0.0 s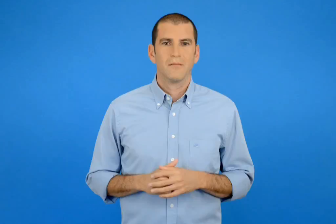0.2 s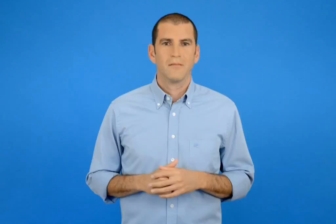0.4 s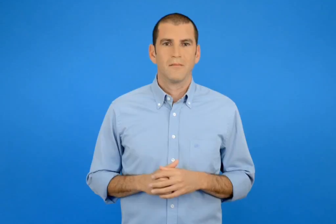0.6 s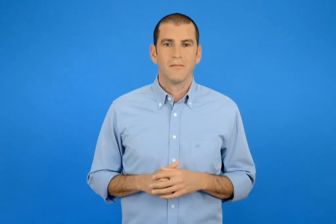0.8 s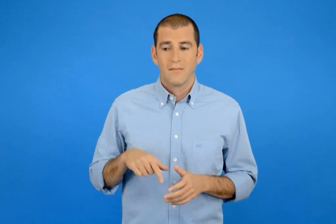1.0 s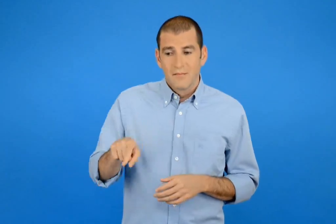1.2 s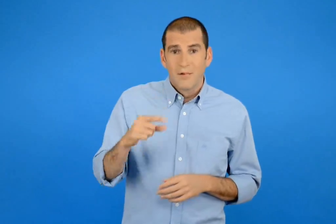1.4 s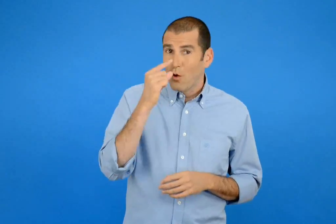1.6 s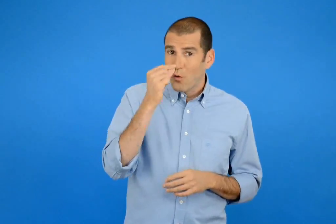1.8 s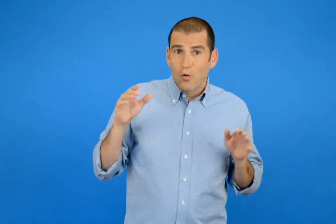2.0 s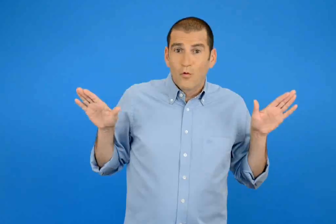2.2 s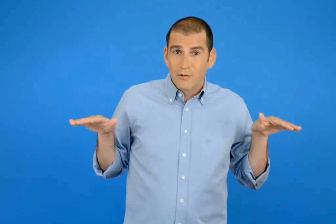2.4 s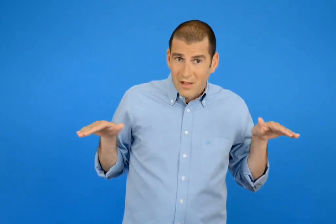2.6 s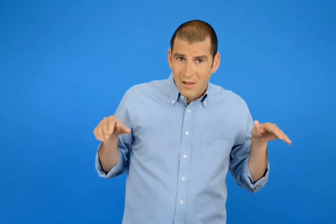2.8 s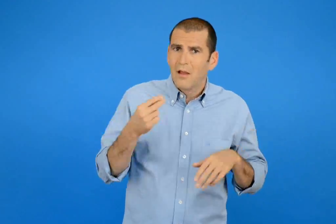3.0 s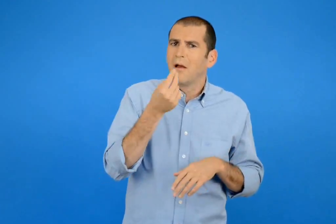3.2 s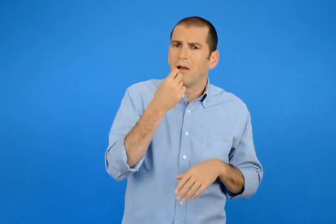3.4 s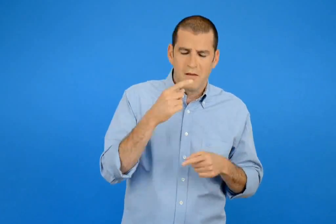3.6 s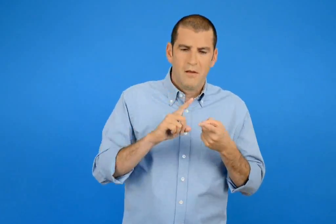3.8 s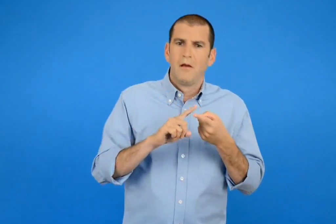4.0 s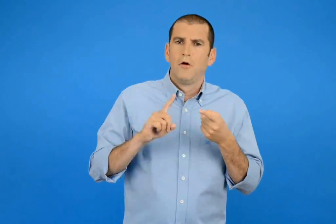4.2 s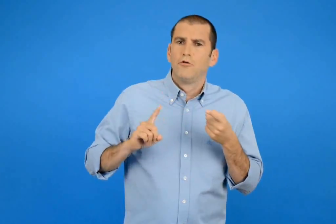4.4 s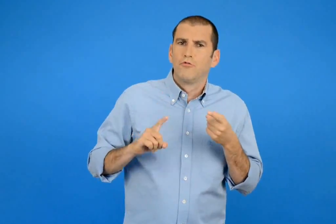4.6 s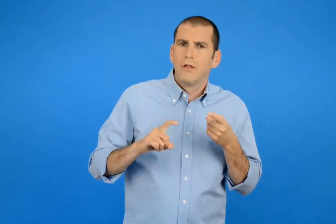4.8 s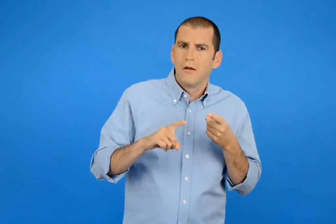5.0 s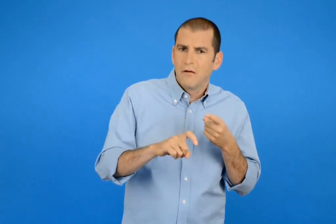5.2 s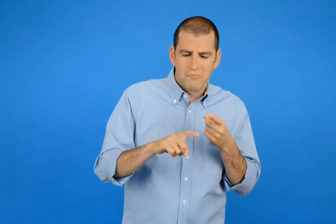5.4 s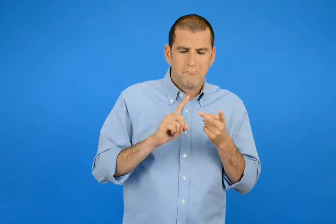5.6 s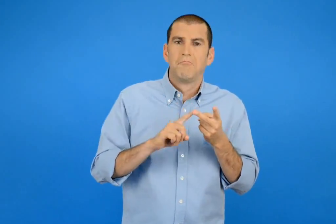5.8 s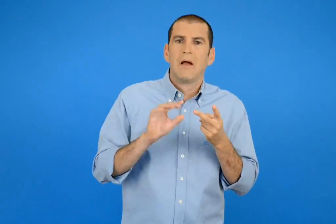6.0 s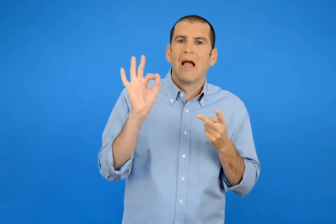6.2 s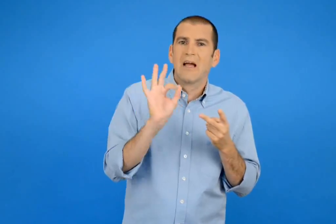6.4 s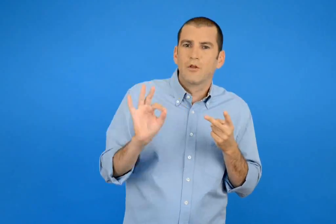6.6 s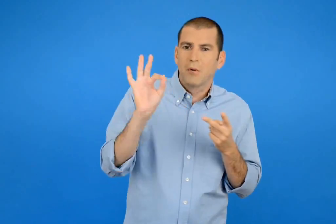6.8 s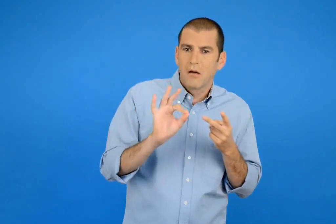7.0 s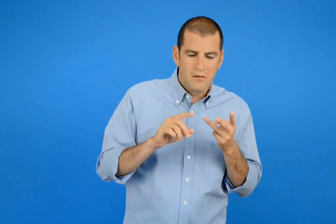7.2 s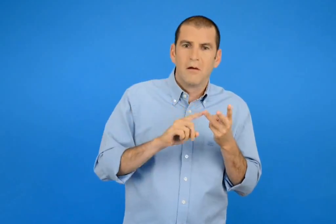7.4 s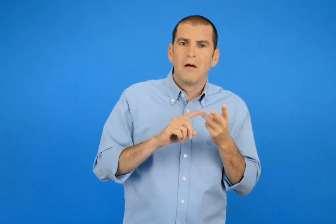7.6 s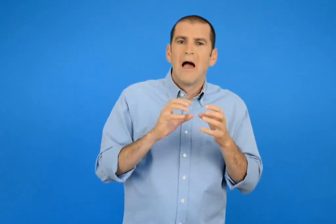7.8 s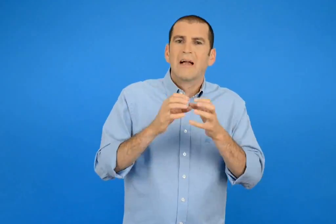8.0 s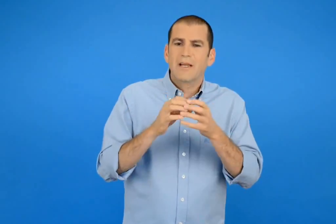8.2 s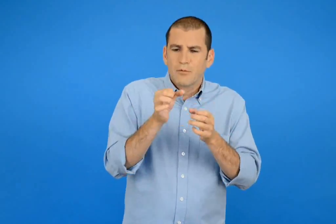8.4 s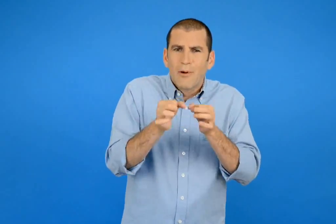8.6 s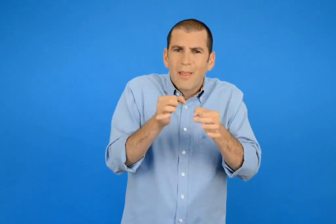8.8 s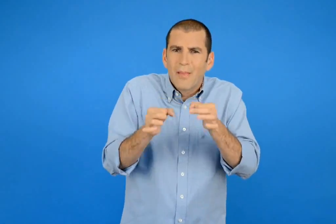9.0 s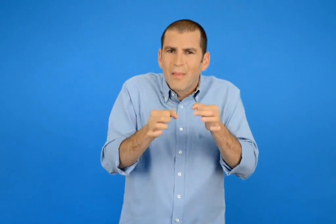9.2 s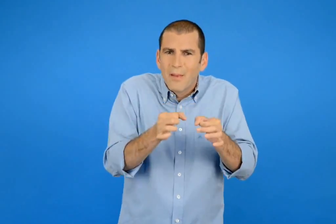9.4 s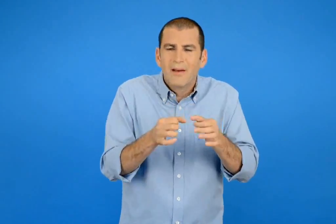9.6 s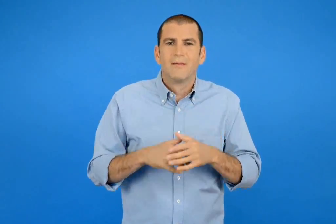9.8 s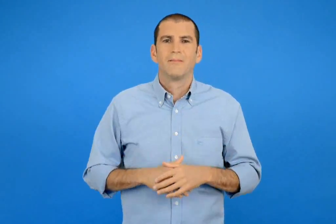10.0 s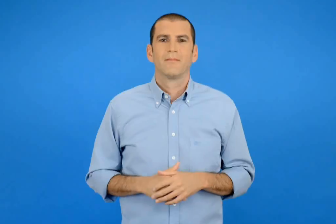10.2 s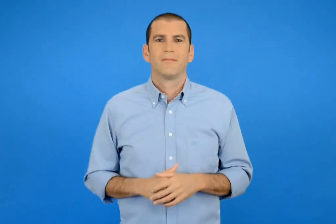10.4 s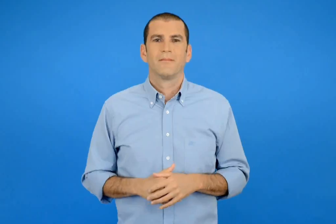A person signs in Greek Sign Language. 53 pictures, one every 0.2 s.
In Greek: τα κοτσύφια τρώνε σκουλήκια έντομα και μικρούς καρπούς
